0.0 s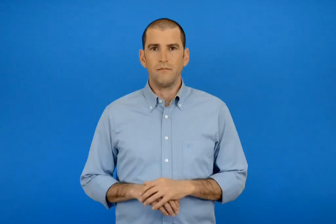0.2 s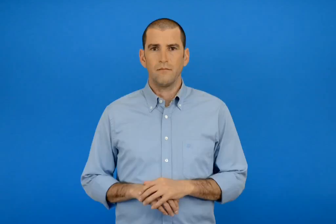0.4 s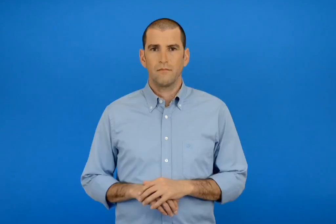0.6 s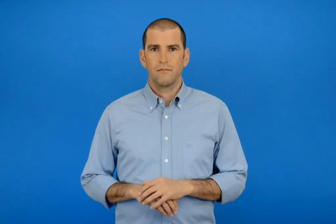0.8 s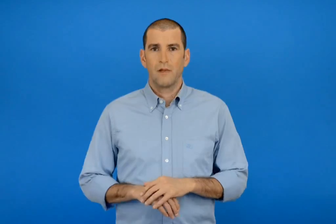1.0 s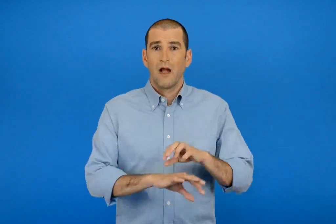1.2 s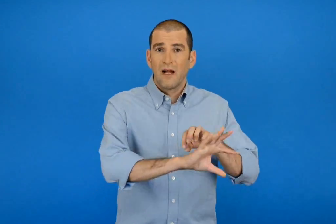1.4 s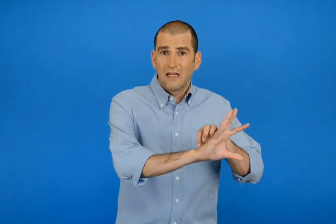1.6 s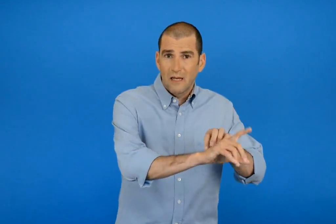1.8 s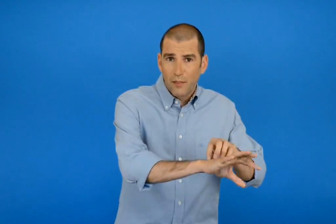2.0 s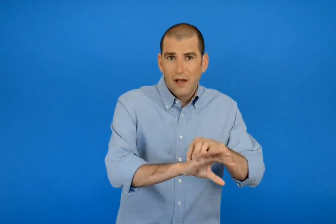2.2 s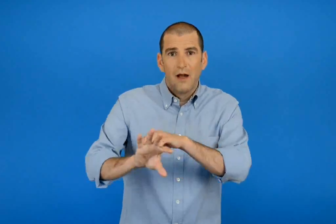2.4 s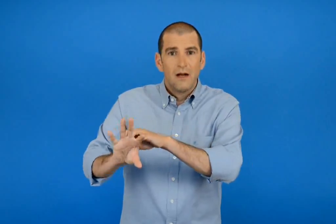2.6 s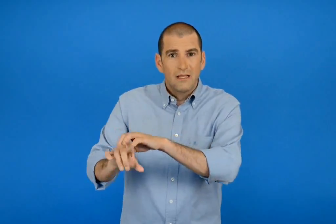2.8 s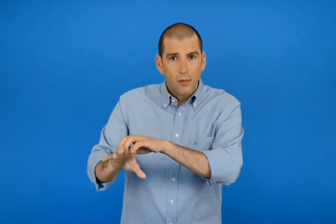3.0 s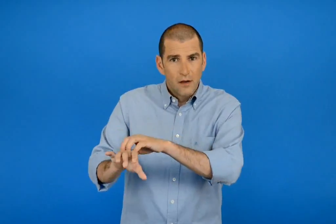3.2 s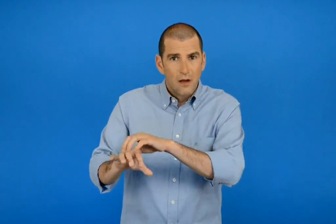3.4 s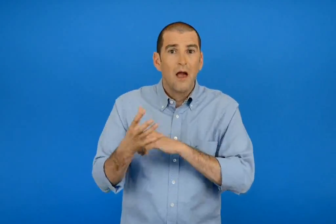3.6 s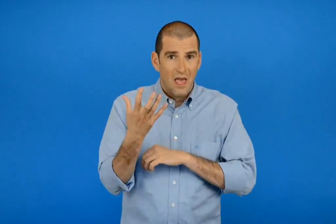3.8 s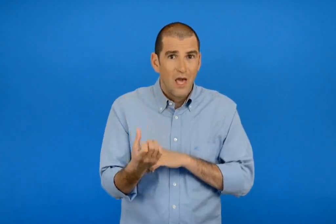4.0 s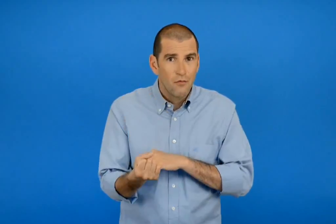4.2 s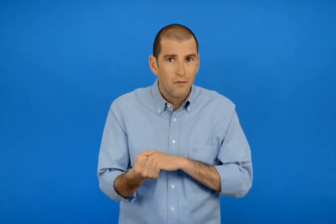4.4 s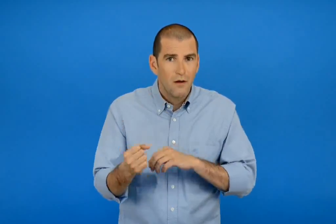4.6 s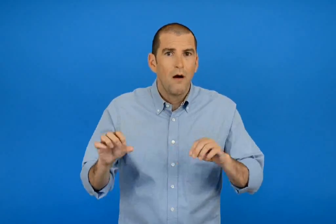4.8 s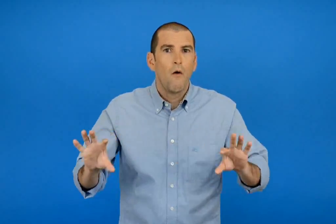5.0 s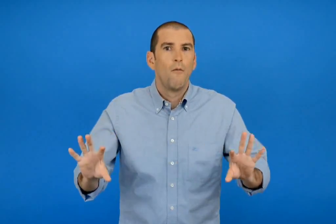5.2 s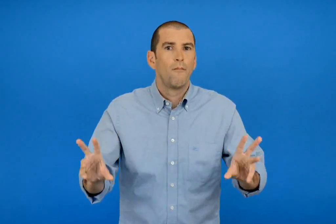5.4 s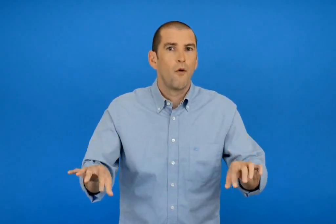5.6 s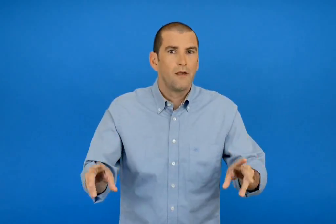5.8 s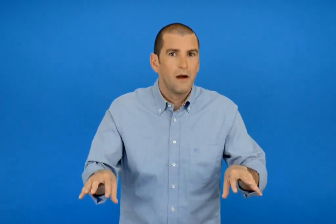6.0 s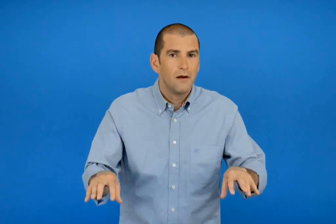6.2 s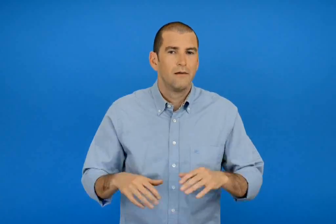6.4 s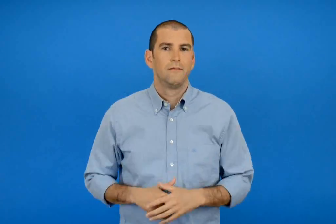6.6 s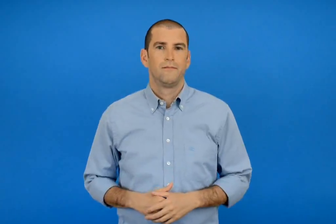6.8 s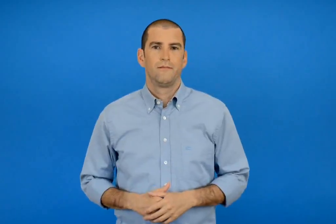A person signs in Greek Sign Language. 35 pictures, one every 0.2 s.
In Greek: τα δύο χταπόδια έχουν ποδιά
